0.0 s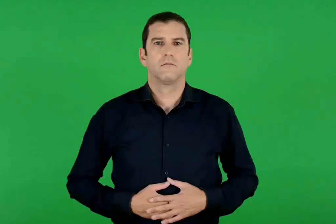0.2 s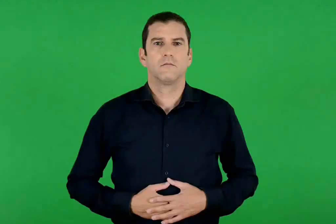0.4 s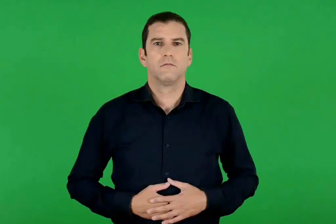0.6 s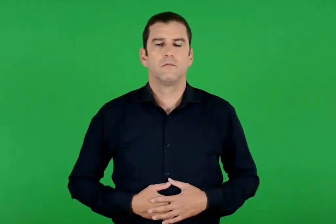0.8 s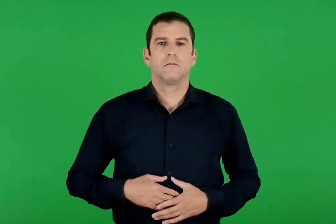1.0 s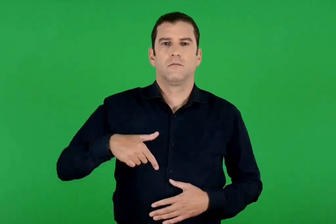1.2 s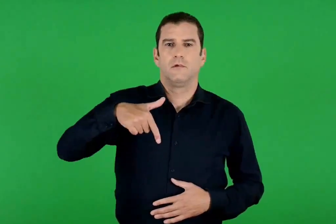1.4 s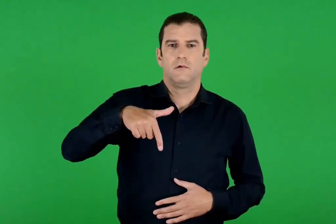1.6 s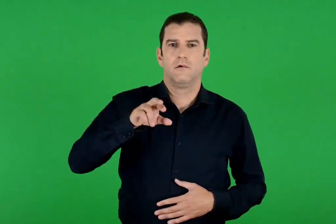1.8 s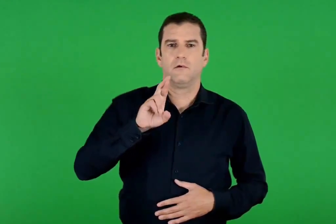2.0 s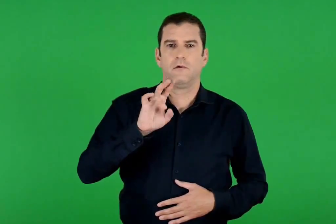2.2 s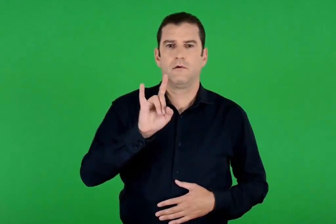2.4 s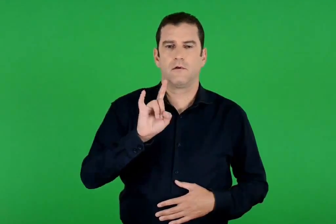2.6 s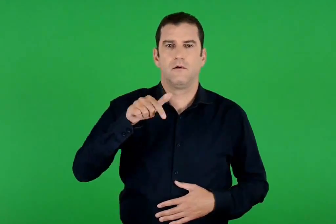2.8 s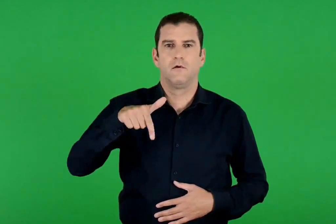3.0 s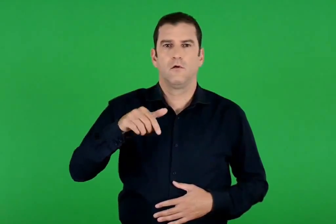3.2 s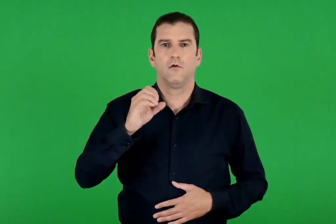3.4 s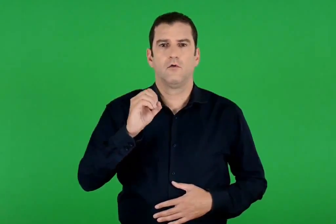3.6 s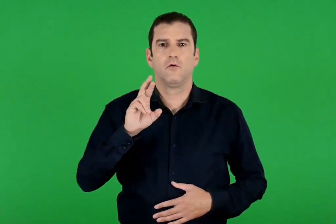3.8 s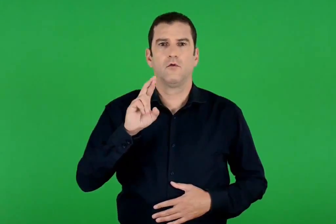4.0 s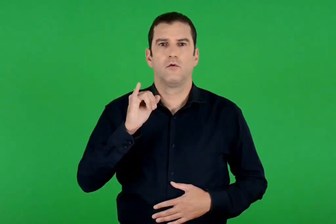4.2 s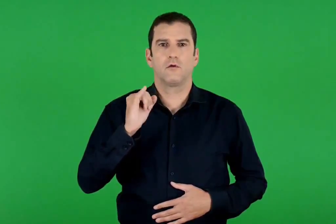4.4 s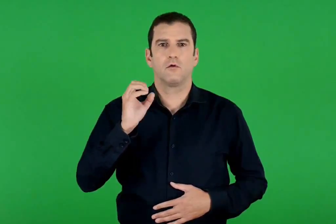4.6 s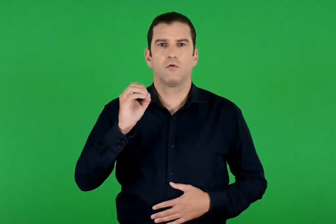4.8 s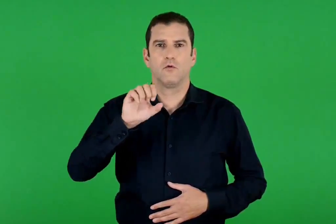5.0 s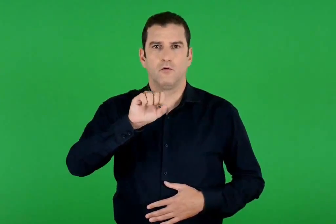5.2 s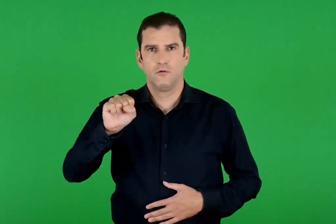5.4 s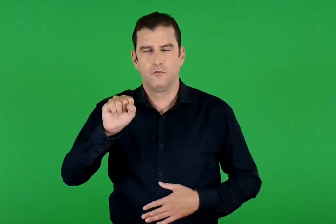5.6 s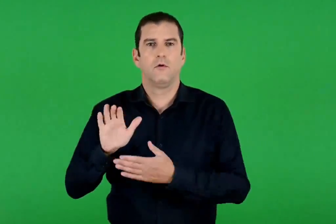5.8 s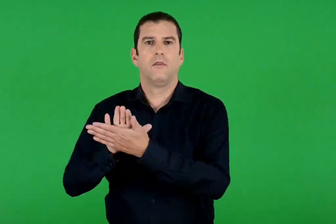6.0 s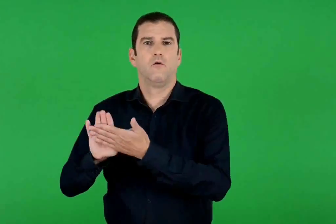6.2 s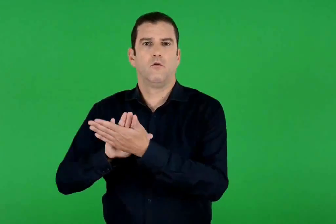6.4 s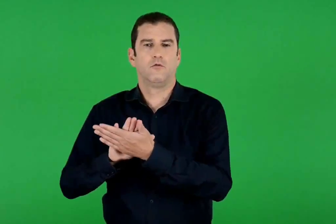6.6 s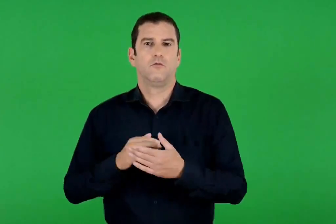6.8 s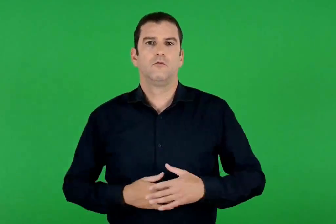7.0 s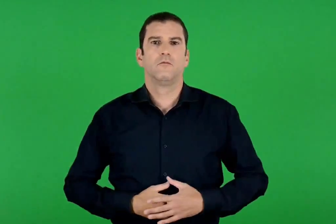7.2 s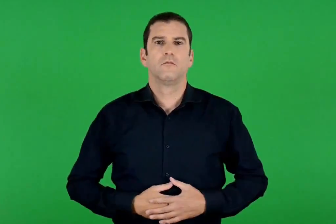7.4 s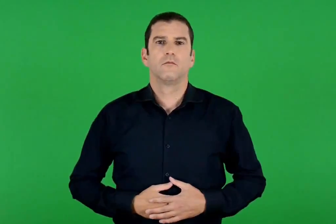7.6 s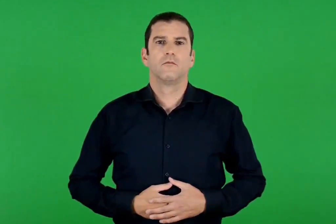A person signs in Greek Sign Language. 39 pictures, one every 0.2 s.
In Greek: γρηγόριος ο θεολόγος
